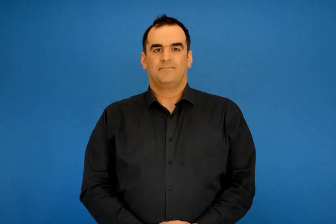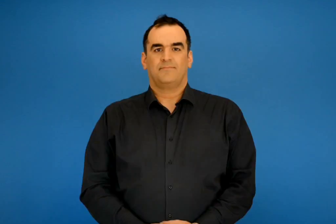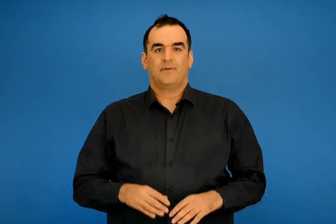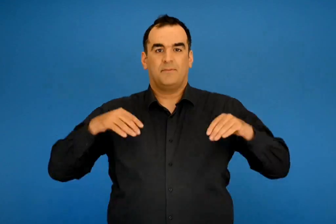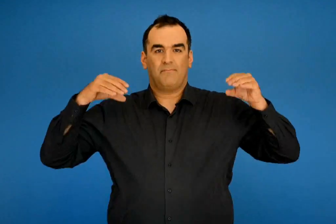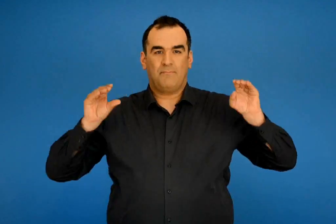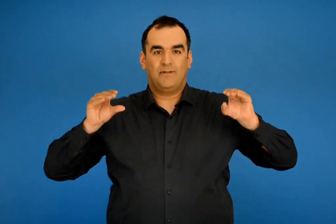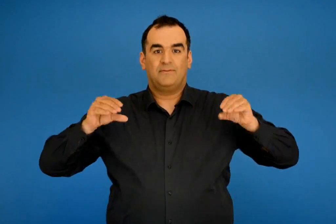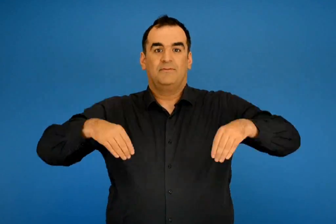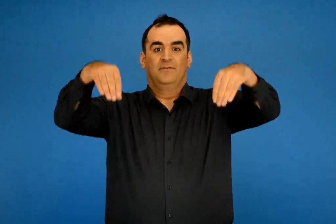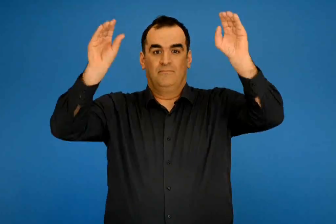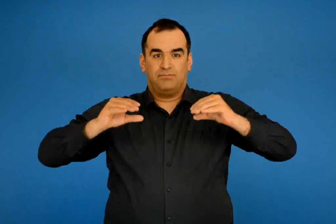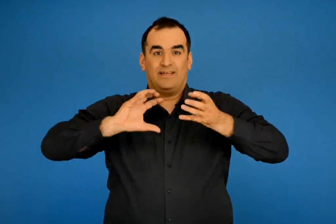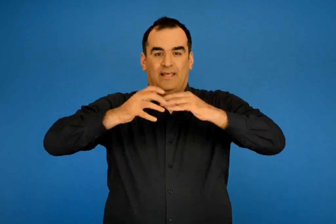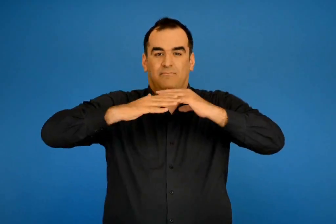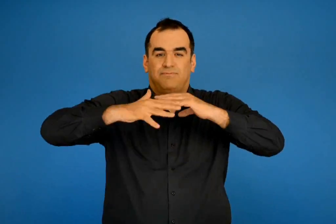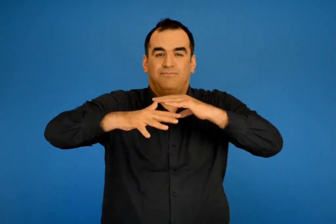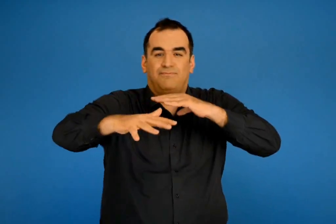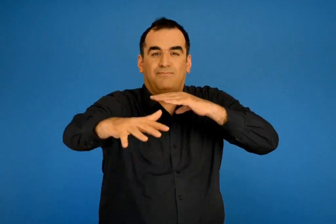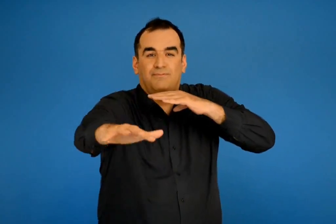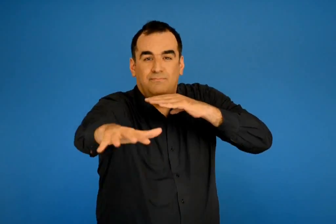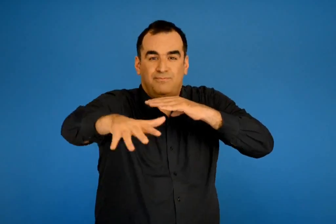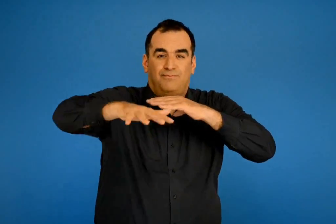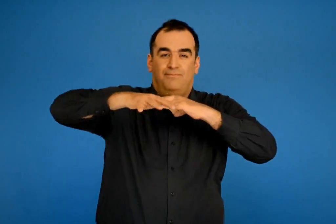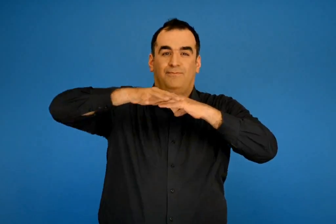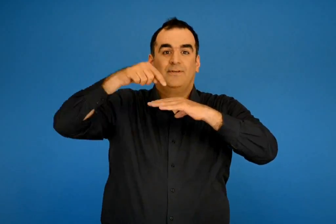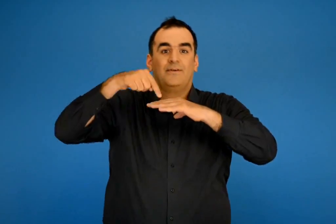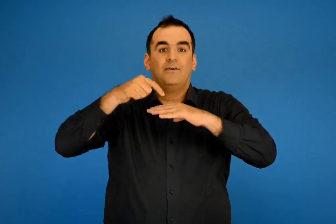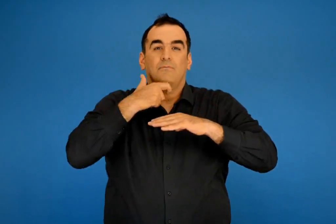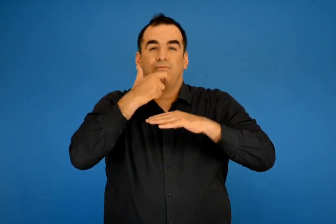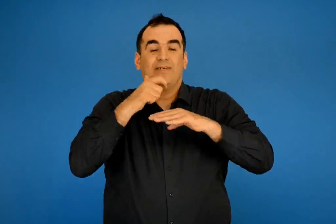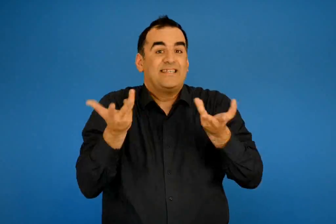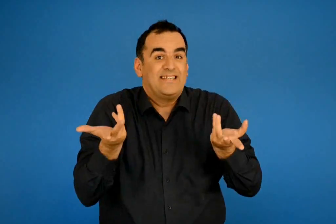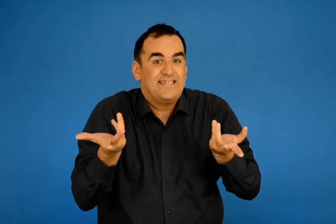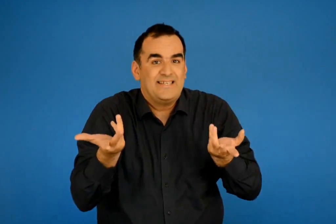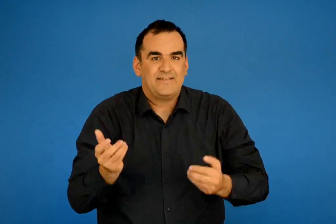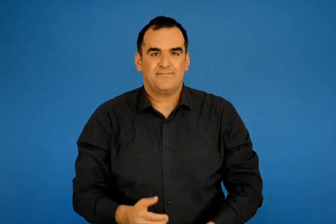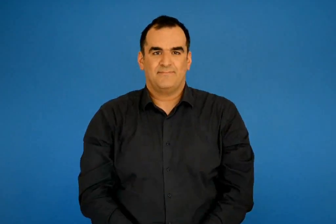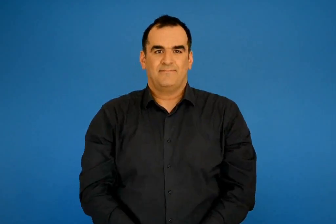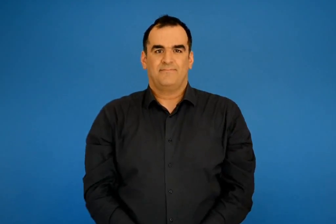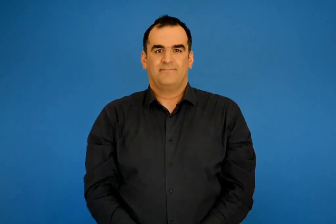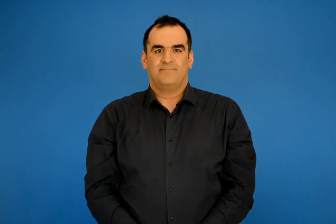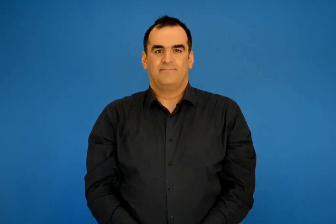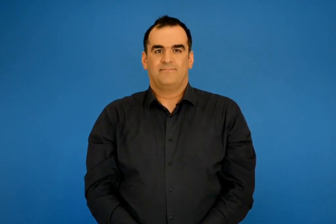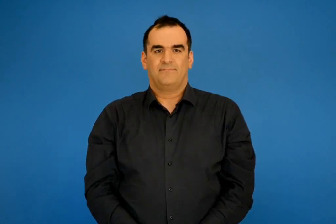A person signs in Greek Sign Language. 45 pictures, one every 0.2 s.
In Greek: πάπλωμα παπλωματίζει πα στη γη χαμοκυλιέται πιο πολλές φορές μουγκρίζει τι είναι ;
